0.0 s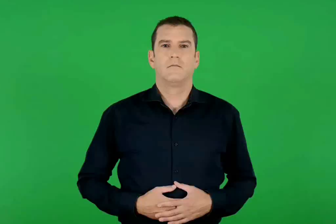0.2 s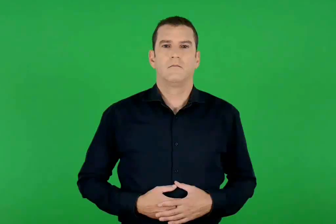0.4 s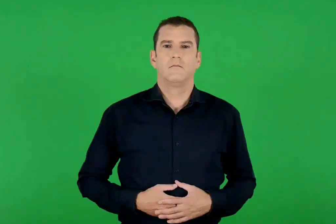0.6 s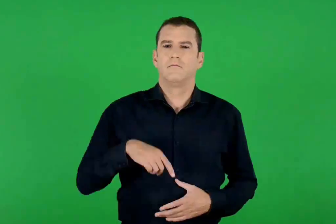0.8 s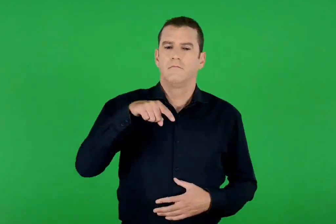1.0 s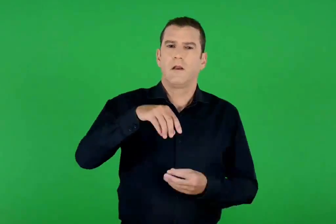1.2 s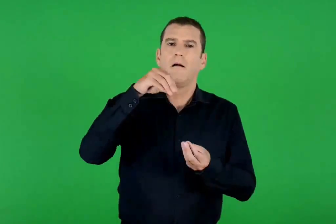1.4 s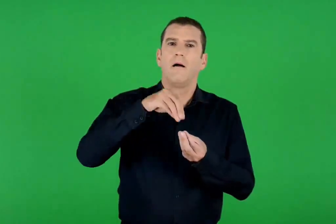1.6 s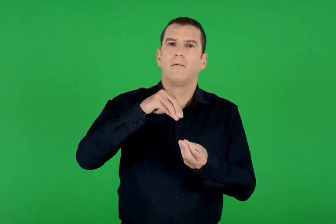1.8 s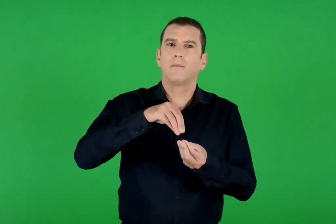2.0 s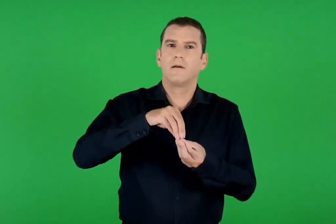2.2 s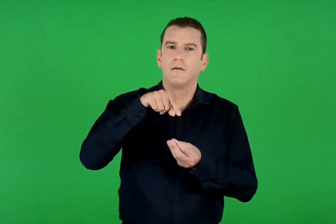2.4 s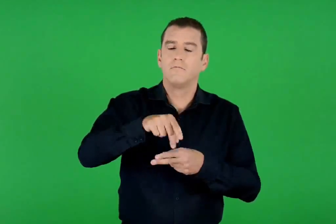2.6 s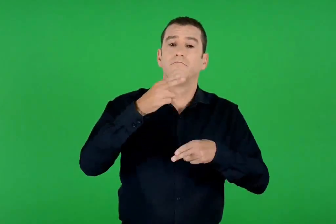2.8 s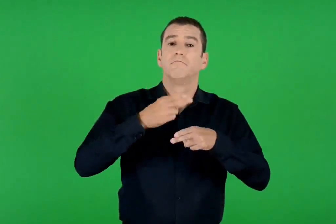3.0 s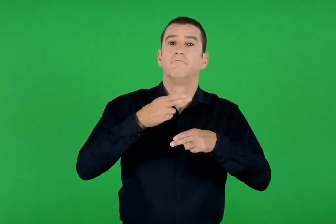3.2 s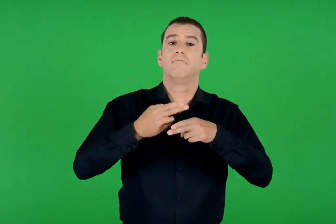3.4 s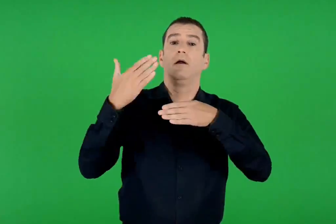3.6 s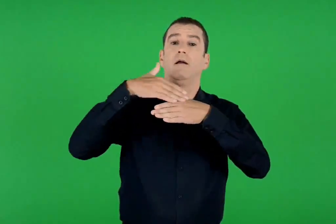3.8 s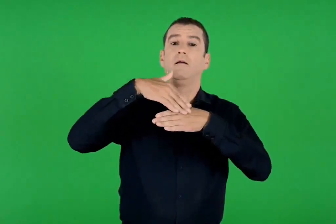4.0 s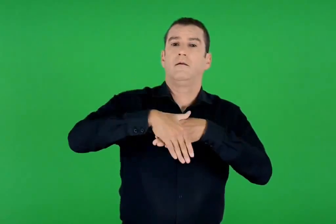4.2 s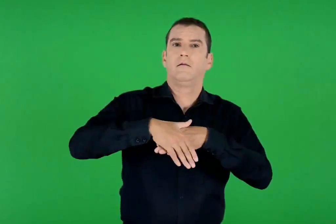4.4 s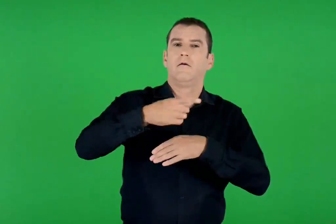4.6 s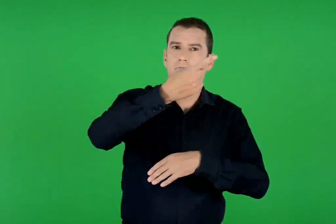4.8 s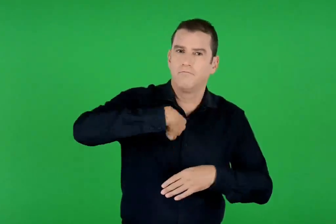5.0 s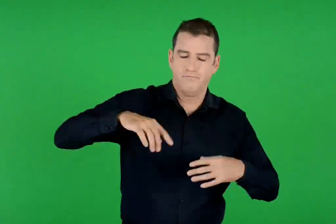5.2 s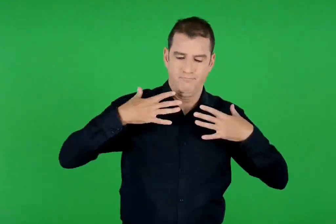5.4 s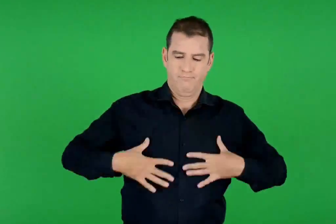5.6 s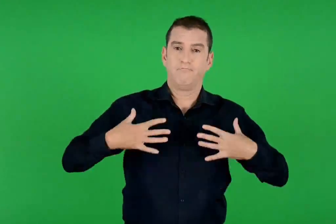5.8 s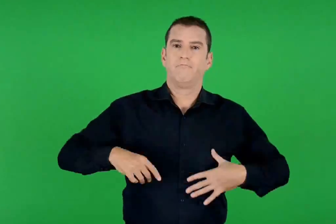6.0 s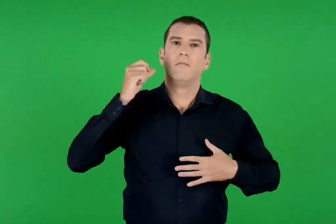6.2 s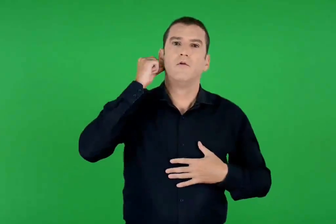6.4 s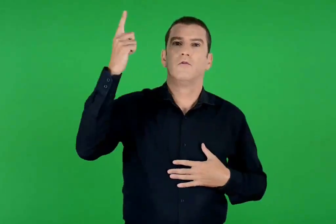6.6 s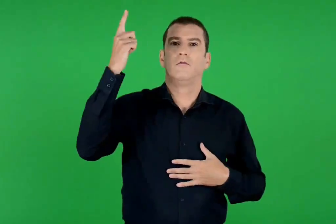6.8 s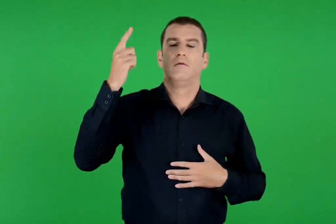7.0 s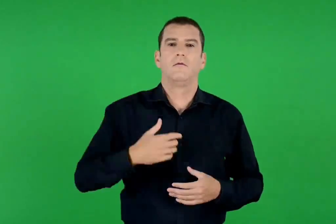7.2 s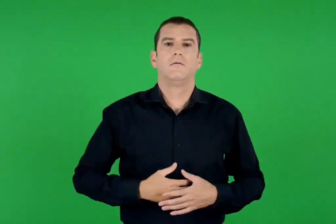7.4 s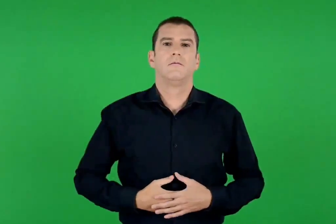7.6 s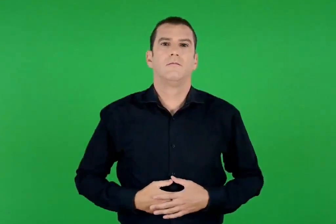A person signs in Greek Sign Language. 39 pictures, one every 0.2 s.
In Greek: άγια νύχτα του απρίλη , γιορτινή φορεσιά
